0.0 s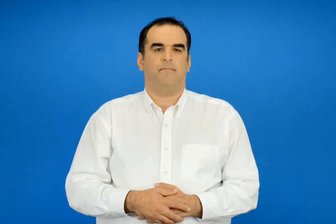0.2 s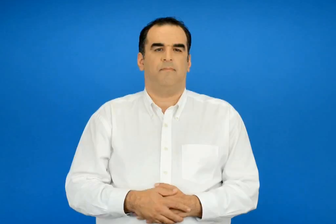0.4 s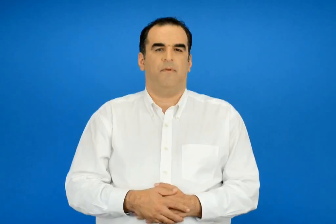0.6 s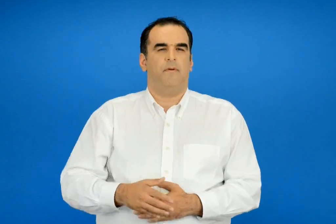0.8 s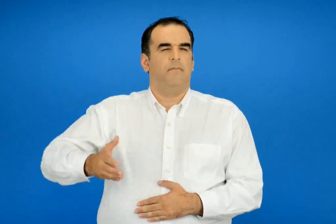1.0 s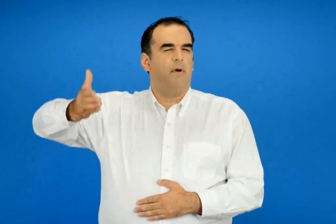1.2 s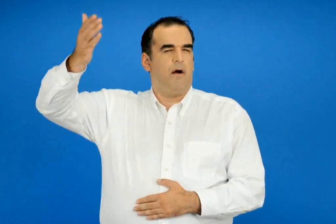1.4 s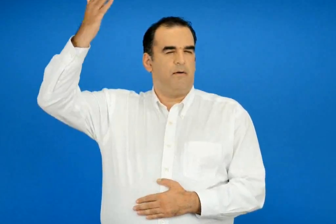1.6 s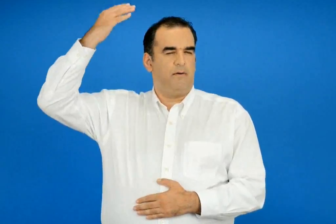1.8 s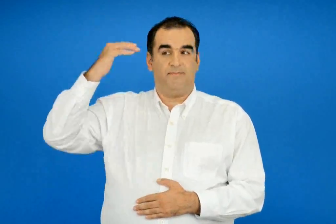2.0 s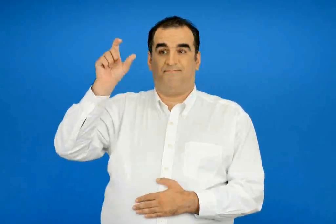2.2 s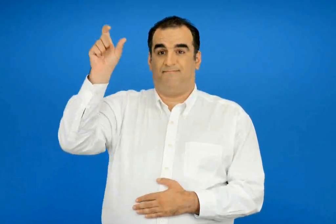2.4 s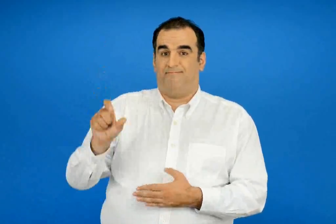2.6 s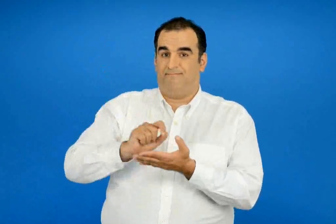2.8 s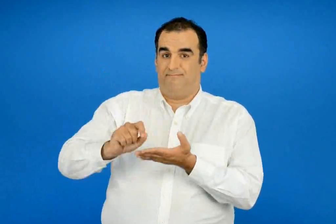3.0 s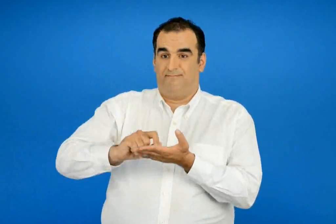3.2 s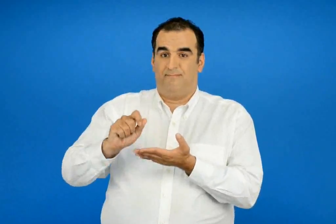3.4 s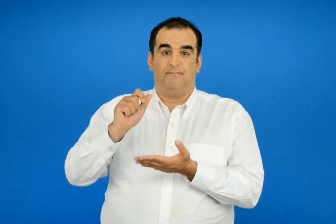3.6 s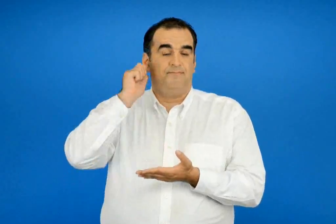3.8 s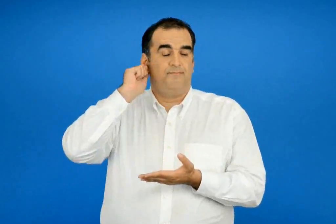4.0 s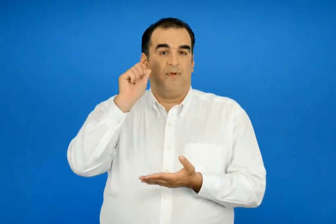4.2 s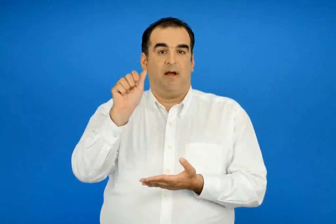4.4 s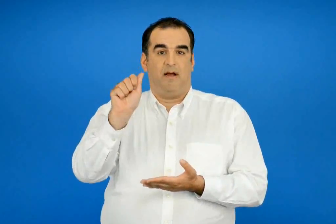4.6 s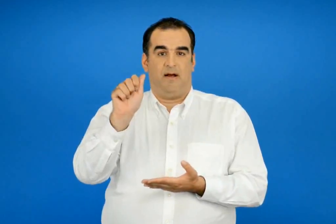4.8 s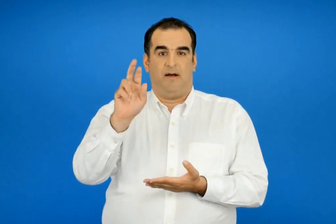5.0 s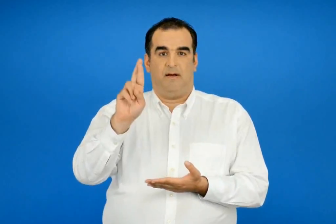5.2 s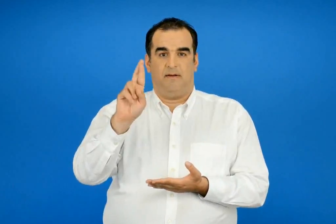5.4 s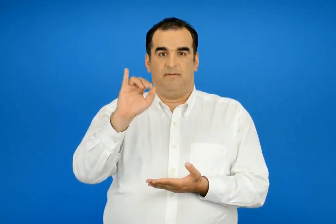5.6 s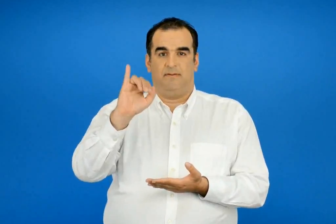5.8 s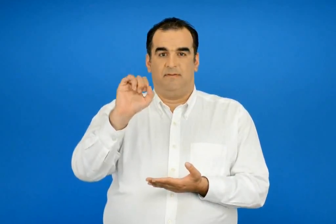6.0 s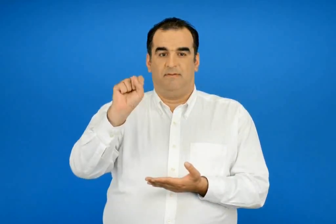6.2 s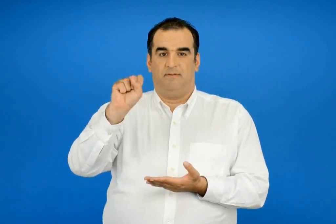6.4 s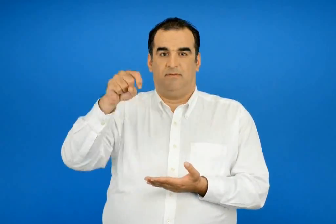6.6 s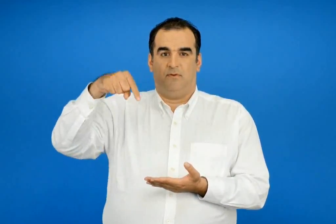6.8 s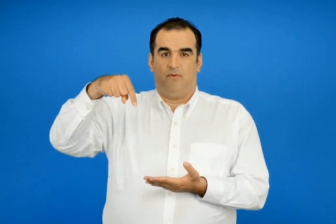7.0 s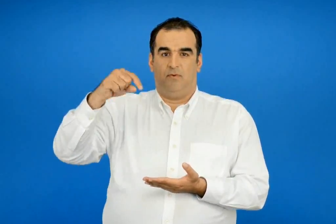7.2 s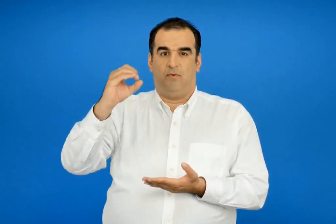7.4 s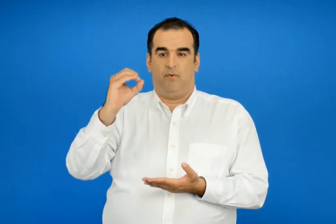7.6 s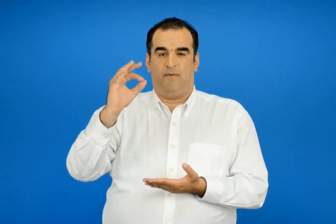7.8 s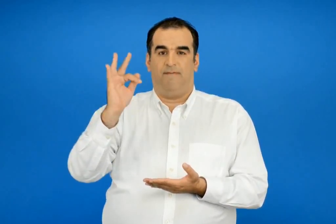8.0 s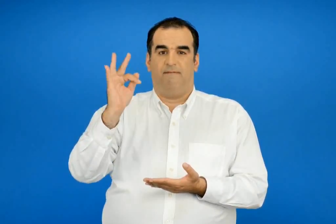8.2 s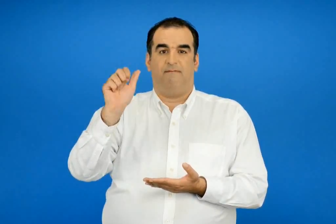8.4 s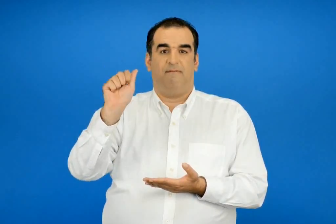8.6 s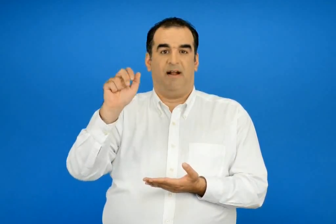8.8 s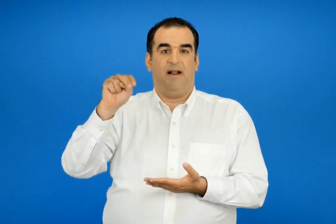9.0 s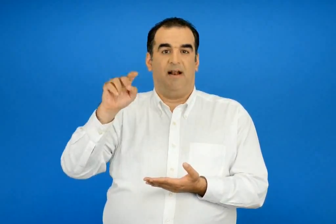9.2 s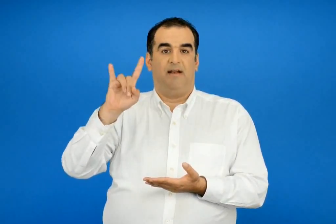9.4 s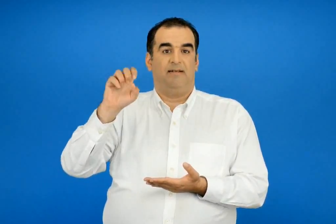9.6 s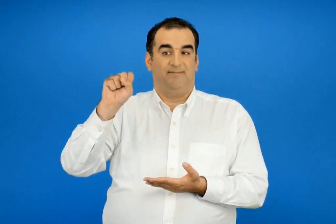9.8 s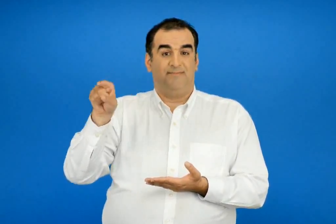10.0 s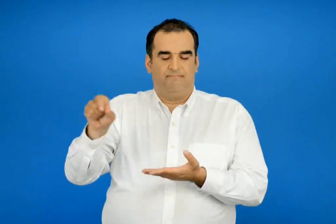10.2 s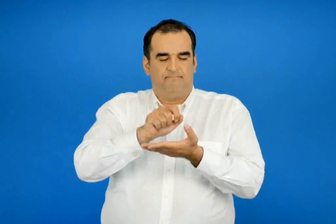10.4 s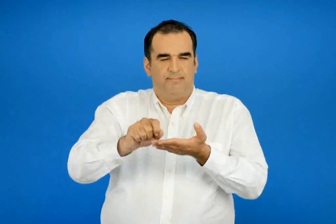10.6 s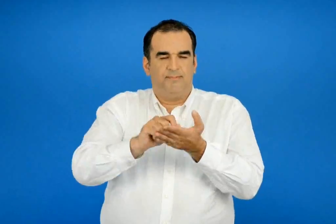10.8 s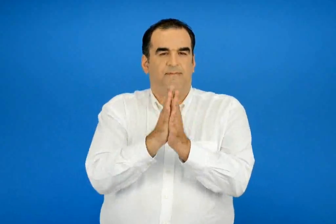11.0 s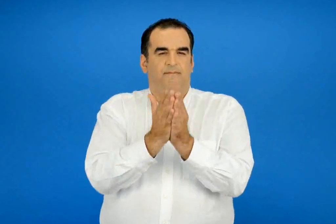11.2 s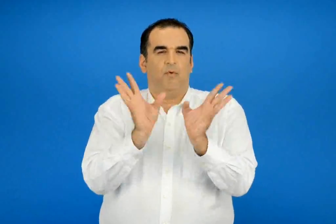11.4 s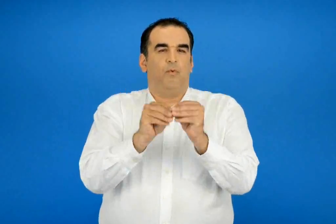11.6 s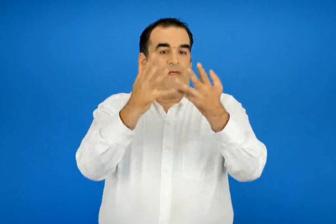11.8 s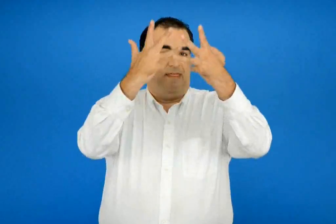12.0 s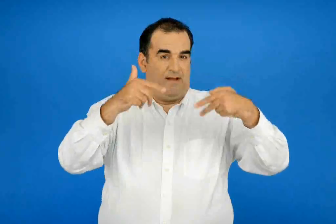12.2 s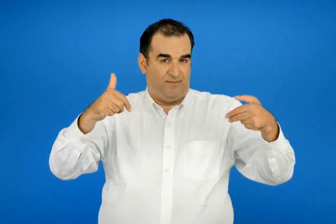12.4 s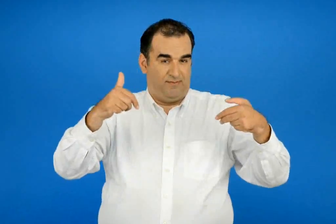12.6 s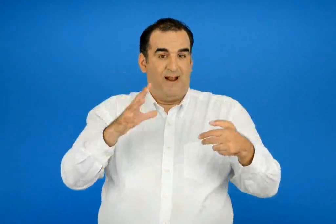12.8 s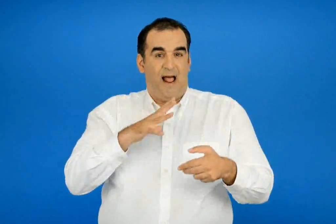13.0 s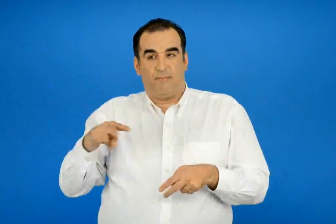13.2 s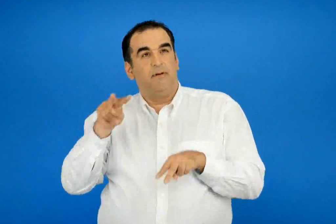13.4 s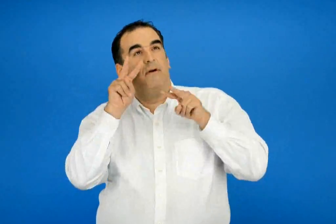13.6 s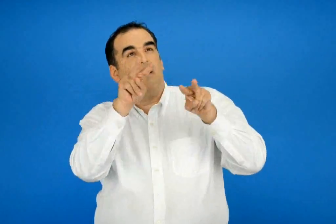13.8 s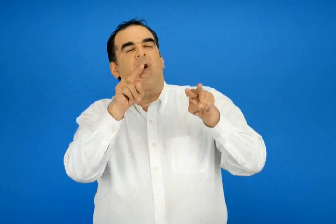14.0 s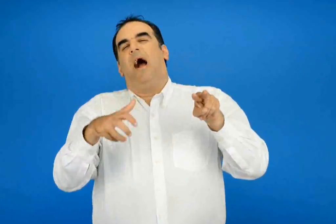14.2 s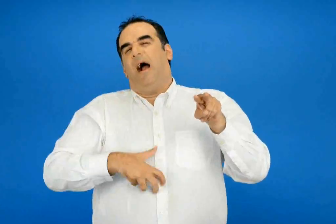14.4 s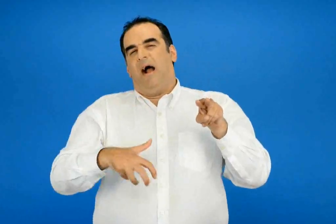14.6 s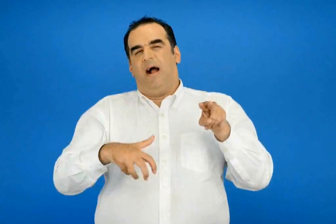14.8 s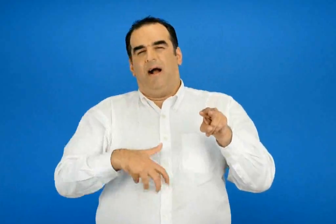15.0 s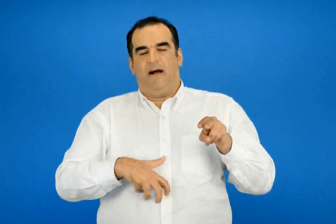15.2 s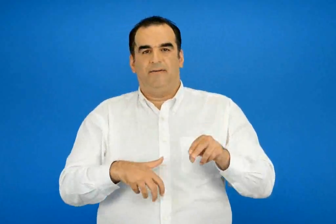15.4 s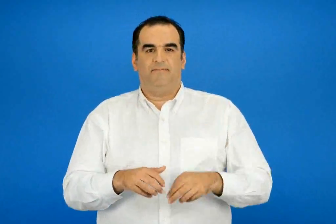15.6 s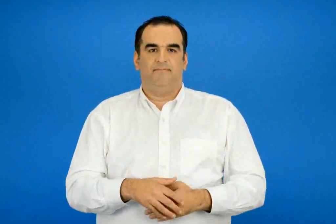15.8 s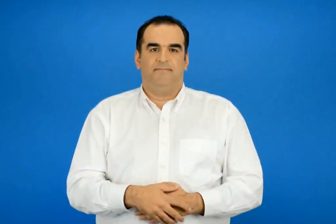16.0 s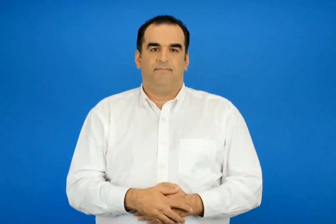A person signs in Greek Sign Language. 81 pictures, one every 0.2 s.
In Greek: στην αρχαιότητα ο αριστοφάνης έγραφε κωμωδίες θεατρικά έργα που έκαναν τους ανθρώπους να γελούν
